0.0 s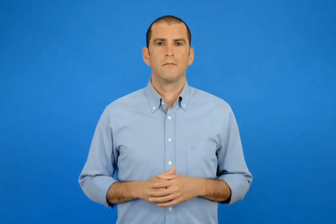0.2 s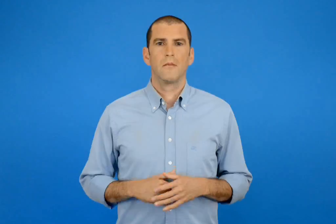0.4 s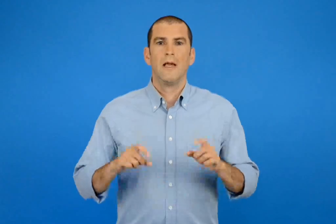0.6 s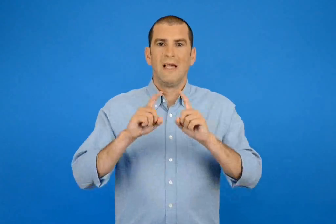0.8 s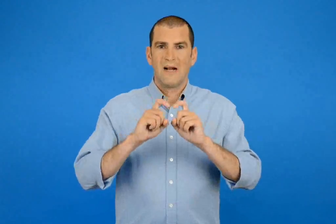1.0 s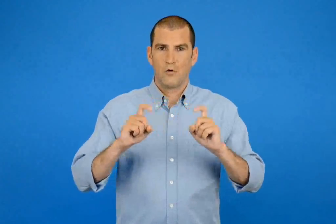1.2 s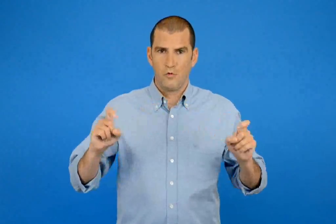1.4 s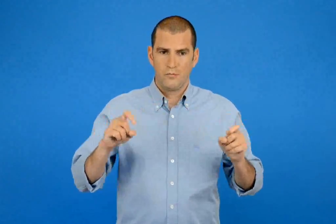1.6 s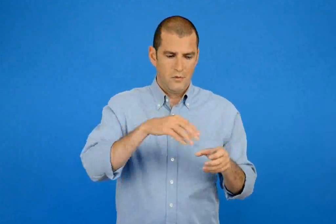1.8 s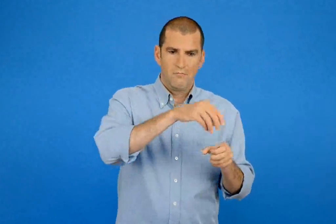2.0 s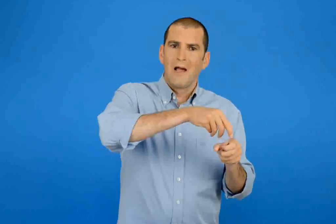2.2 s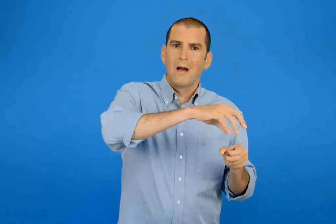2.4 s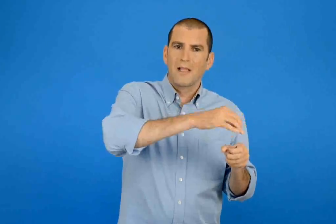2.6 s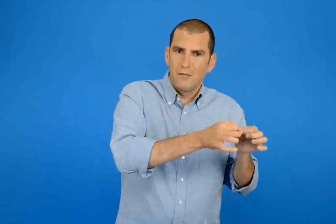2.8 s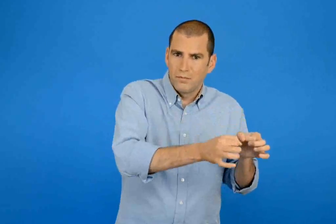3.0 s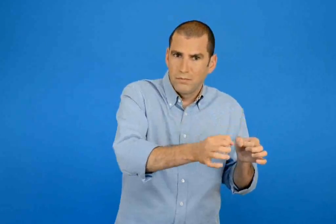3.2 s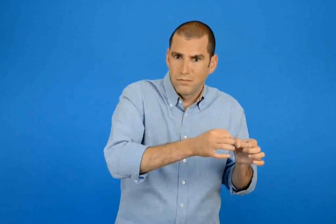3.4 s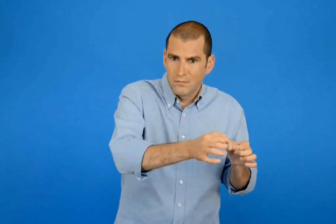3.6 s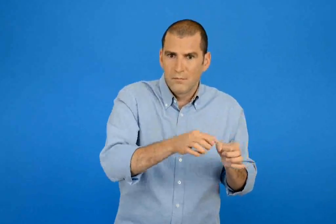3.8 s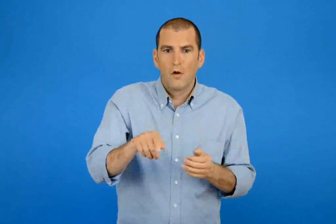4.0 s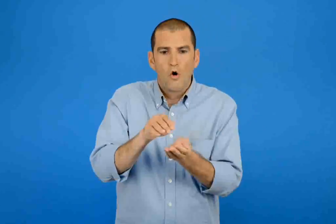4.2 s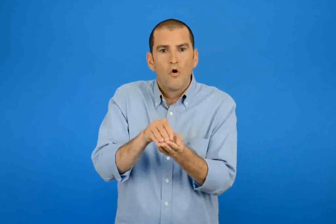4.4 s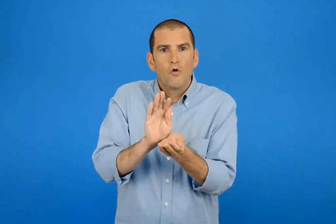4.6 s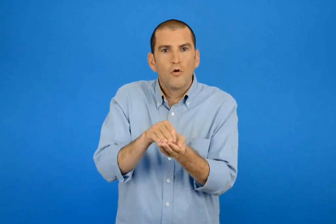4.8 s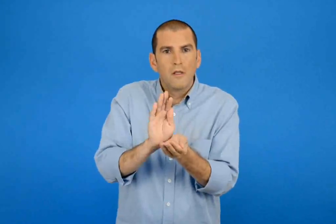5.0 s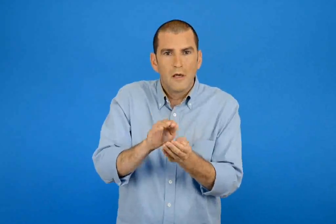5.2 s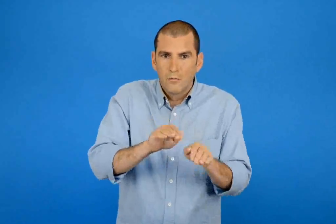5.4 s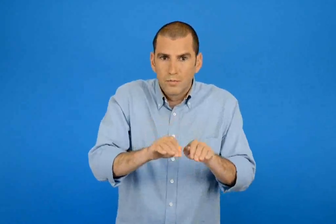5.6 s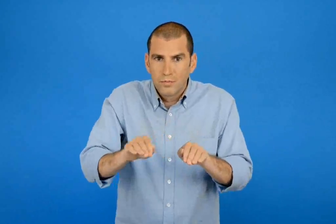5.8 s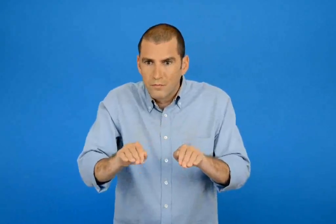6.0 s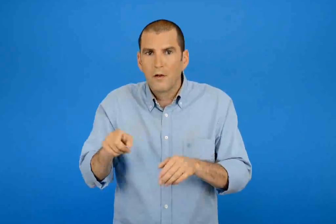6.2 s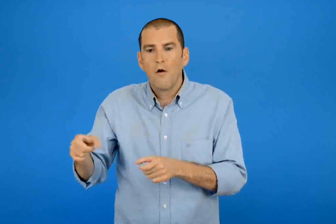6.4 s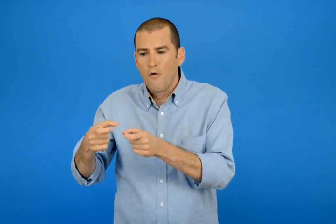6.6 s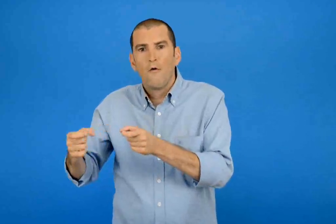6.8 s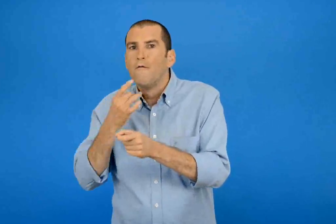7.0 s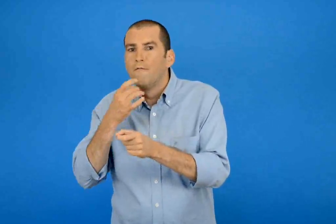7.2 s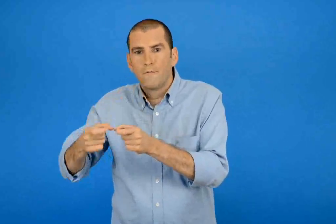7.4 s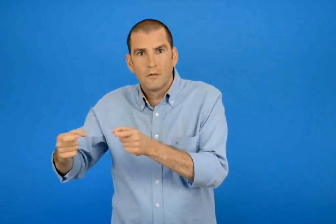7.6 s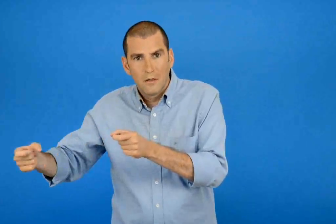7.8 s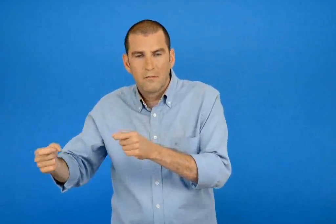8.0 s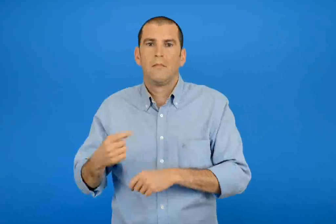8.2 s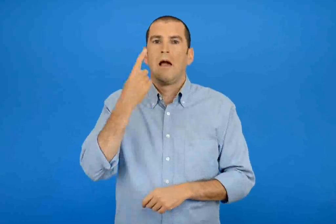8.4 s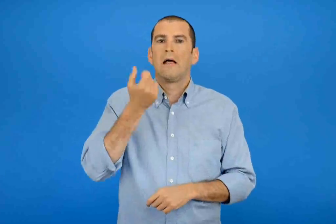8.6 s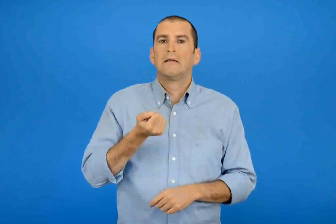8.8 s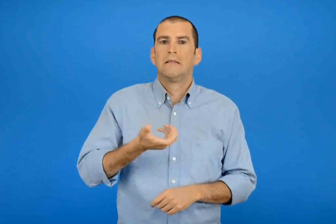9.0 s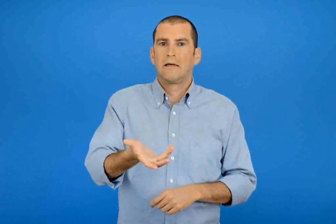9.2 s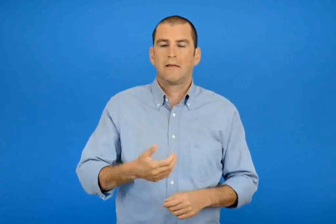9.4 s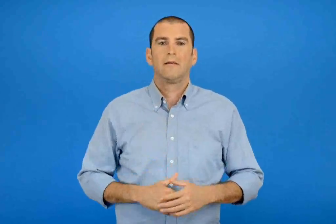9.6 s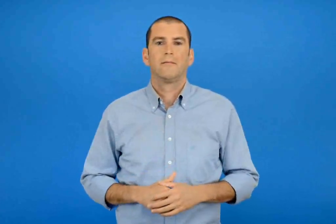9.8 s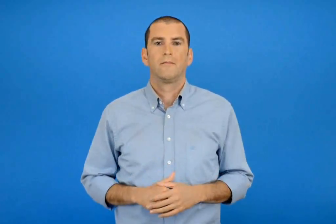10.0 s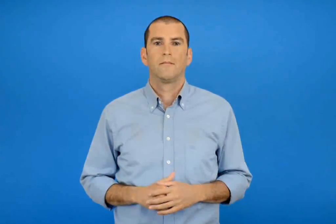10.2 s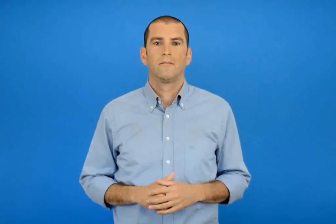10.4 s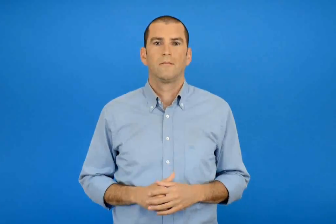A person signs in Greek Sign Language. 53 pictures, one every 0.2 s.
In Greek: υλικό καπάκια κοχύλια βότσαλα 1 ζάρι
